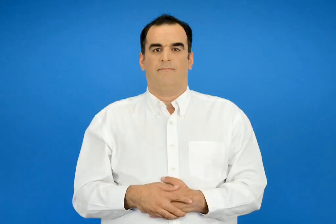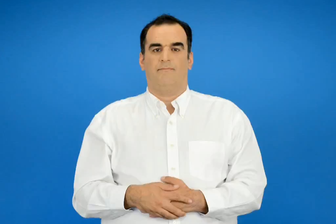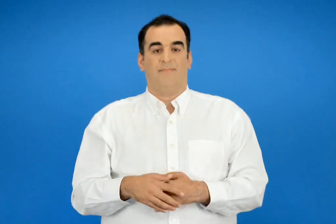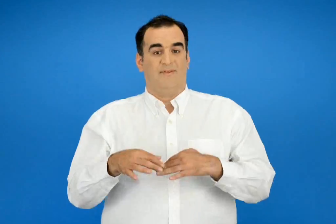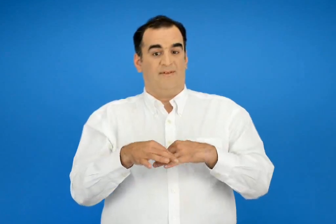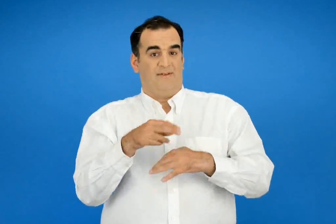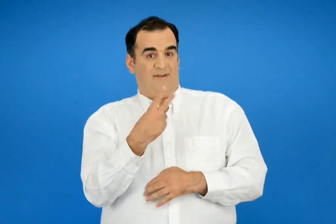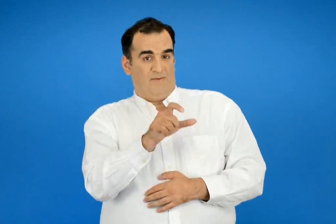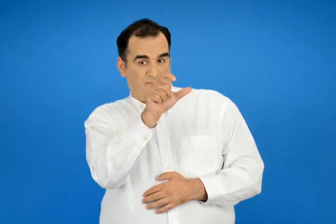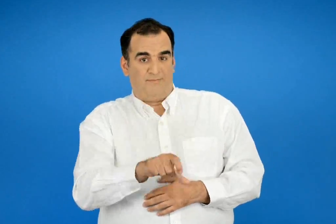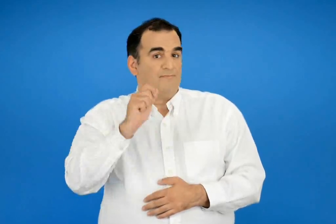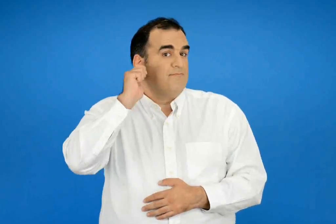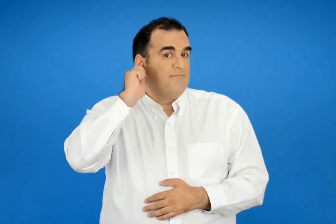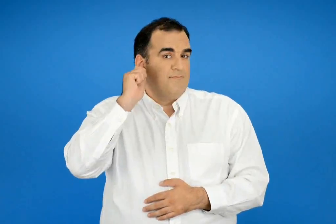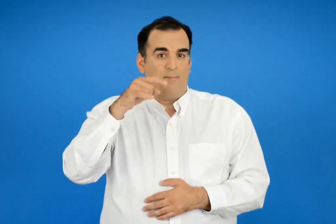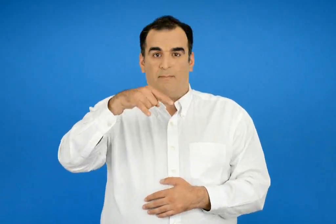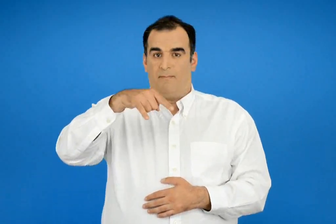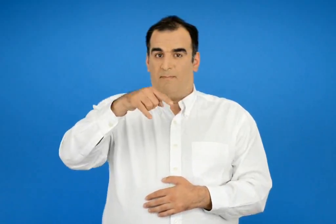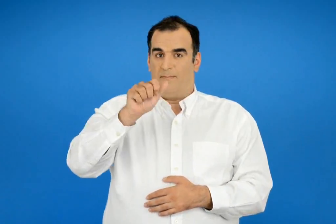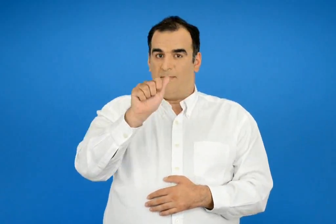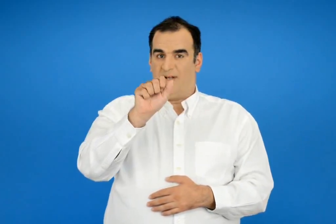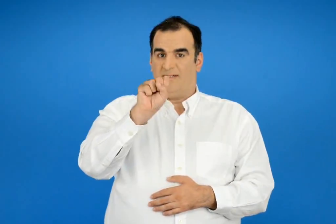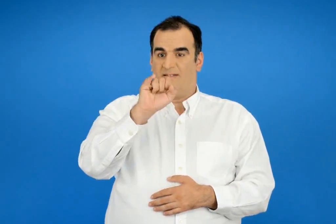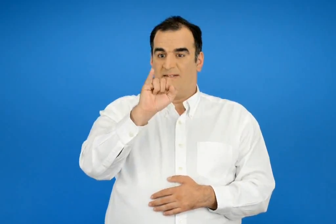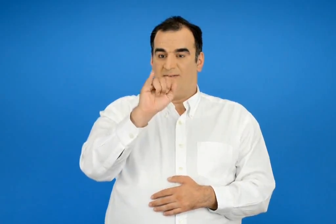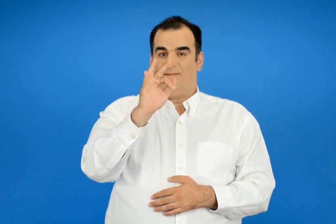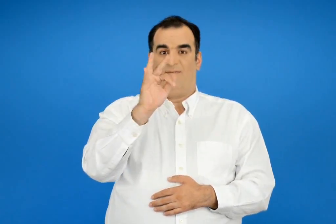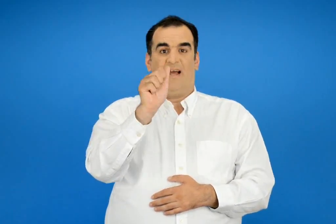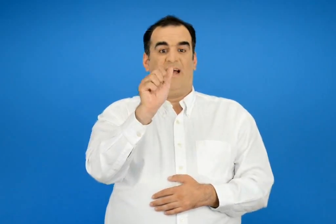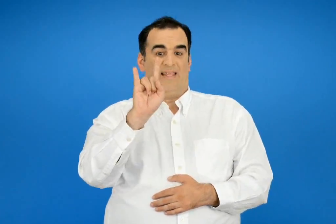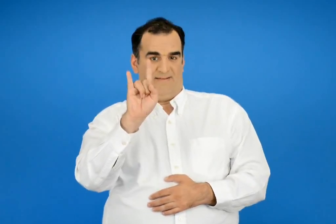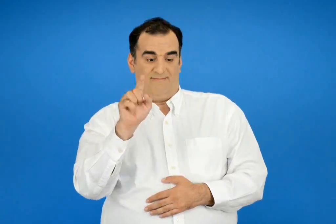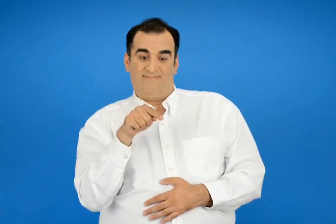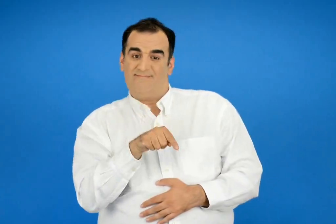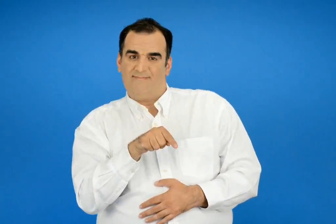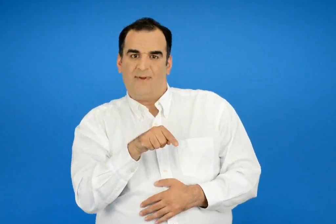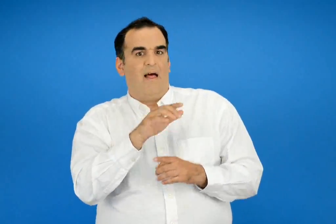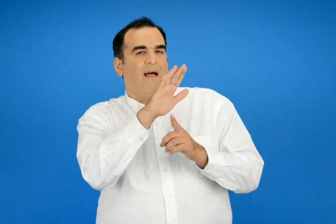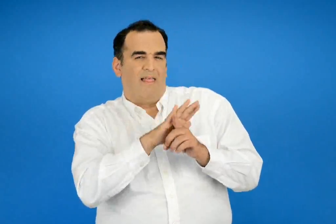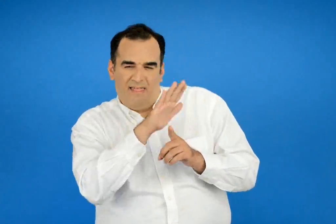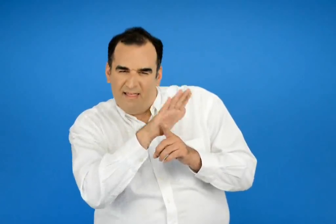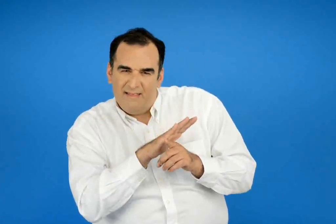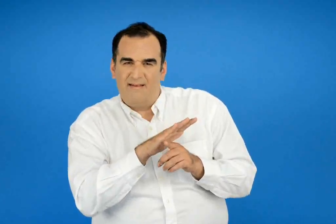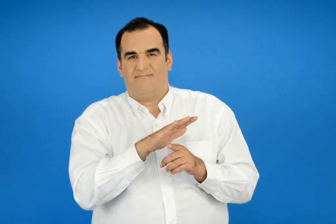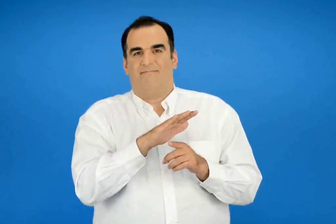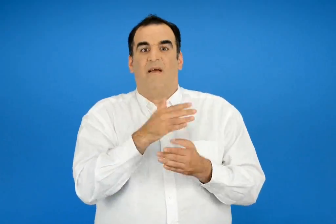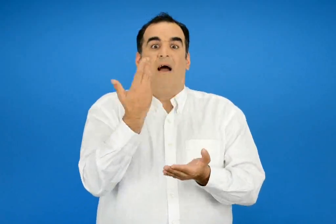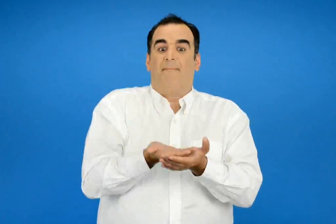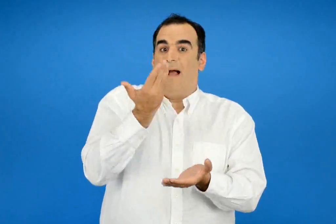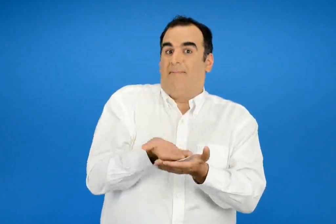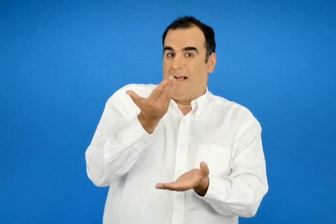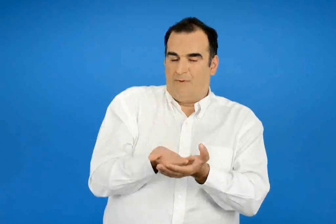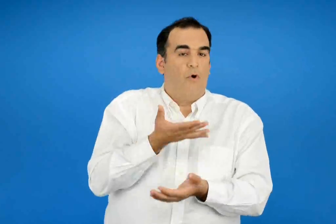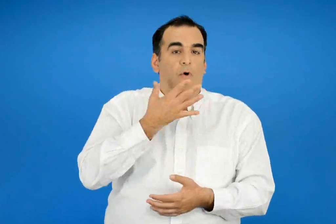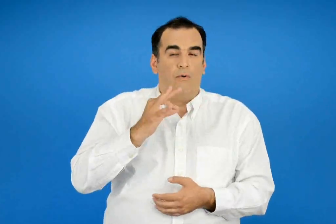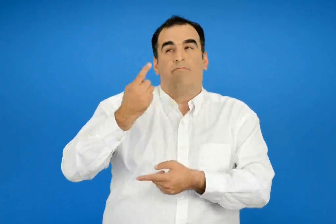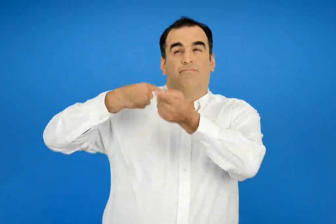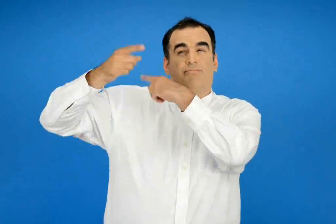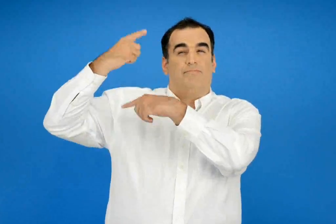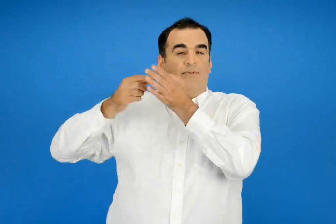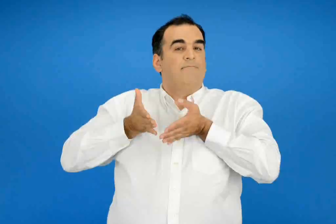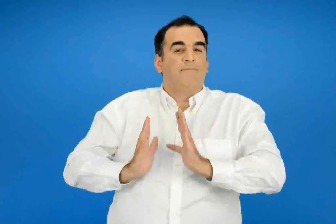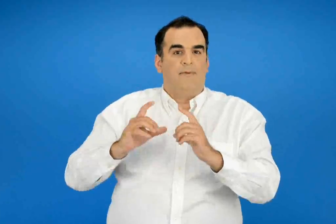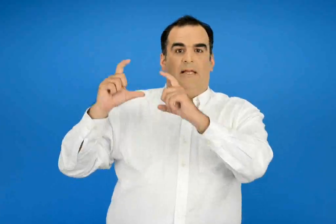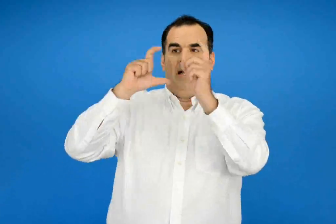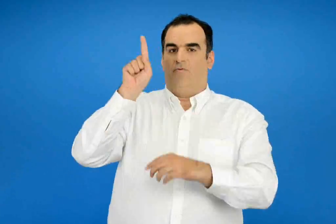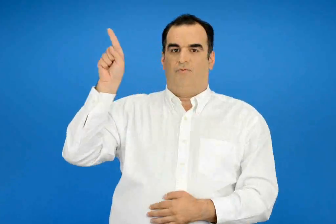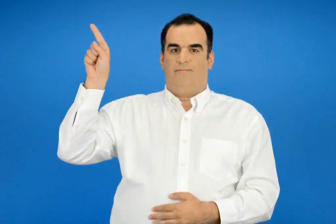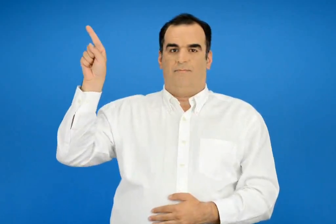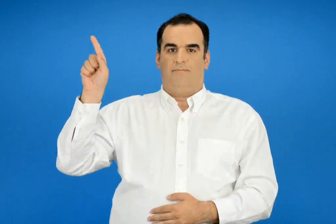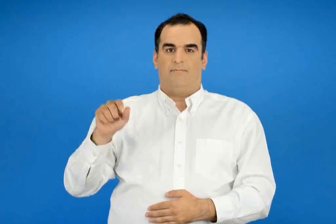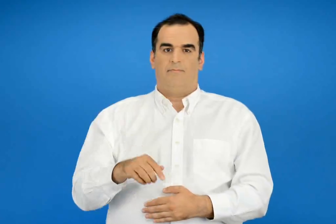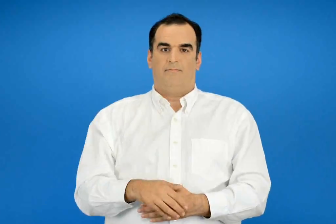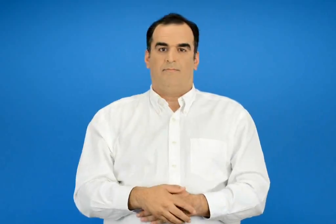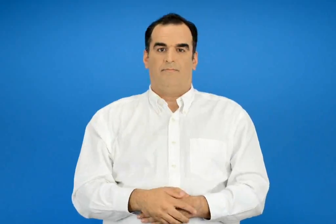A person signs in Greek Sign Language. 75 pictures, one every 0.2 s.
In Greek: η γυναικά του λεγόταν πασιφάη και ήταν χαϊδεμένη και απαιτητική γιατί καταγόταν από τον ήλιο
